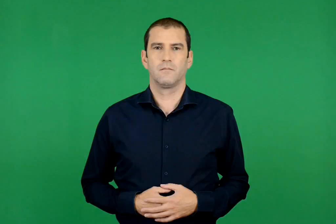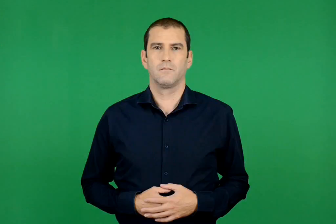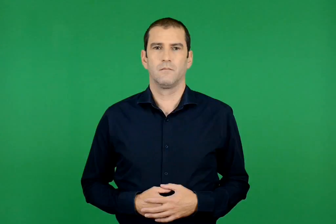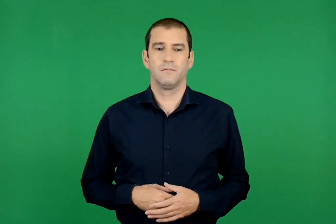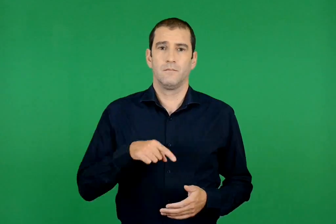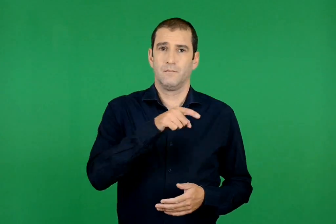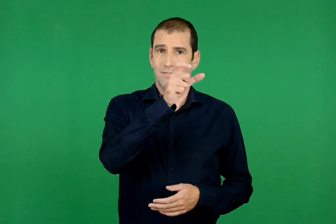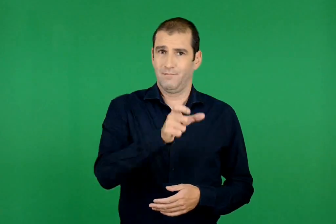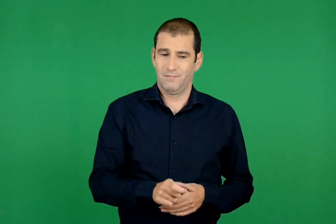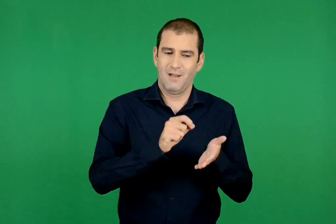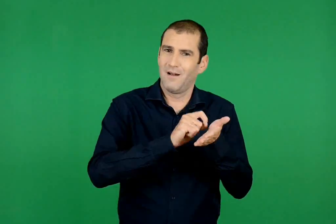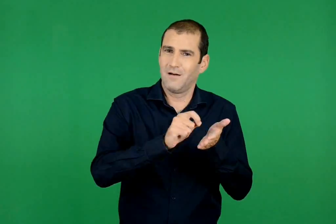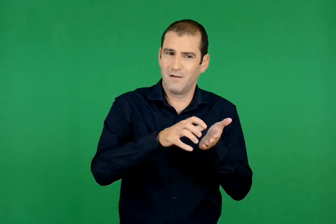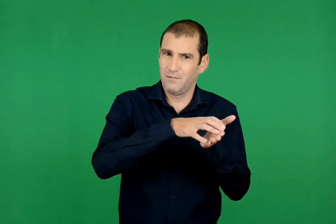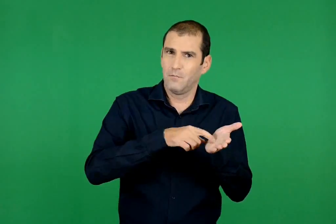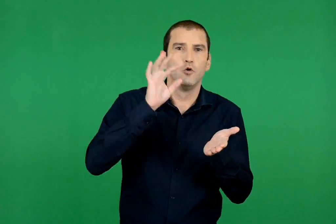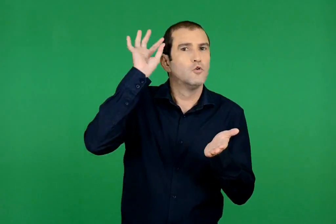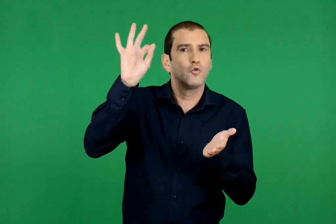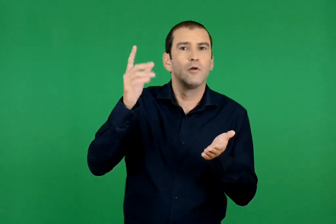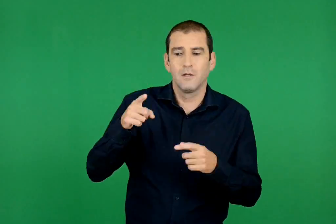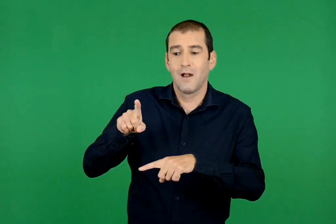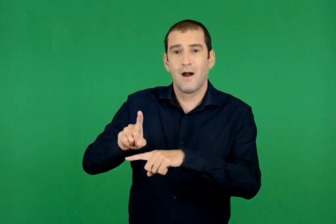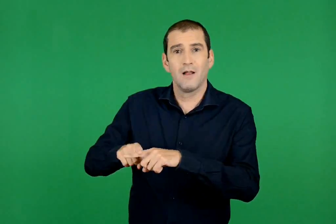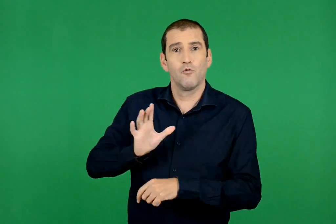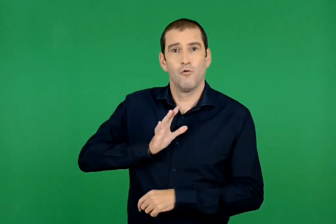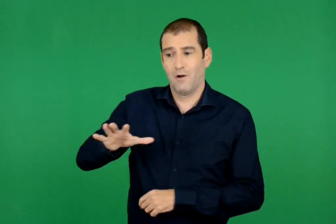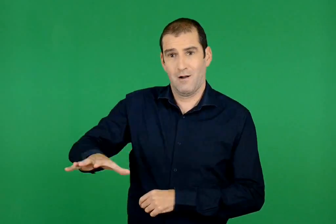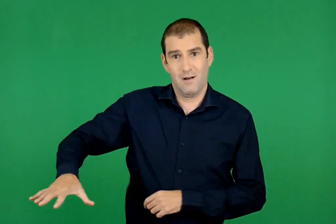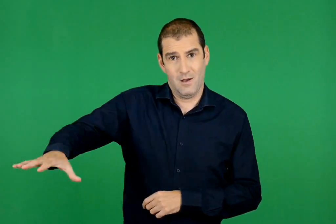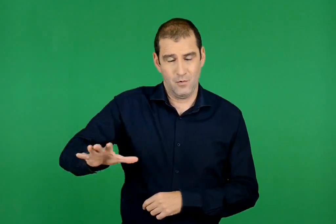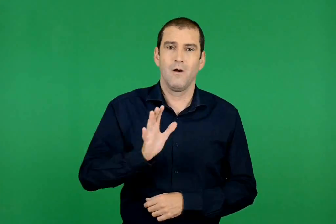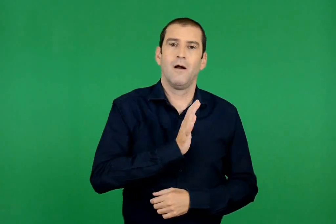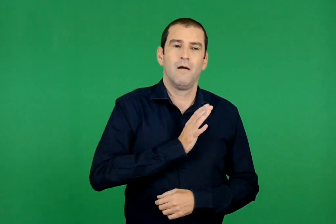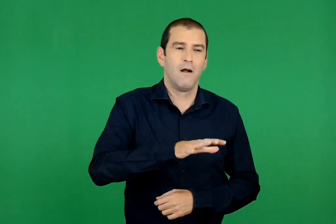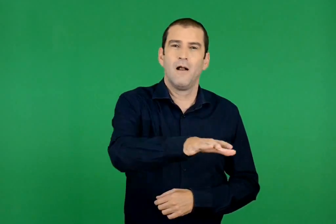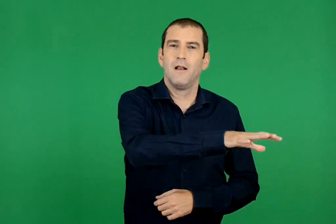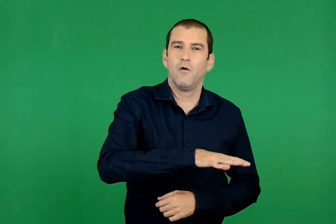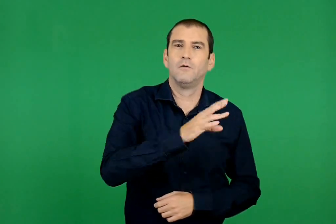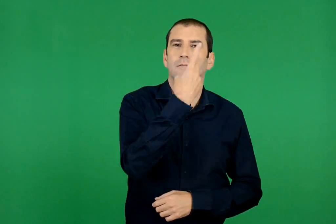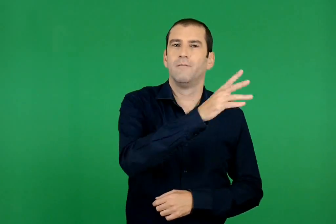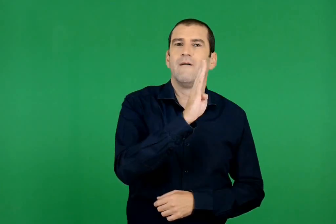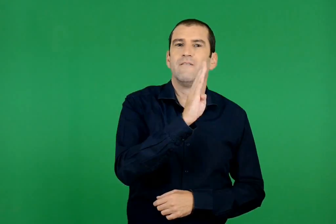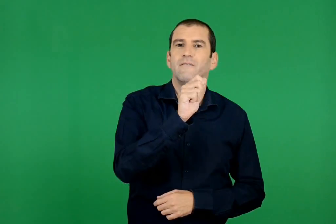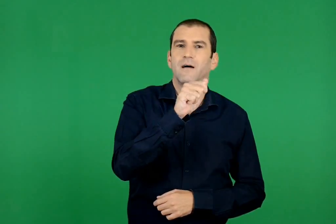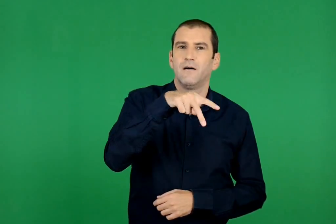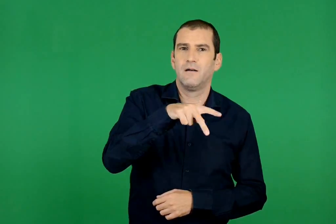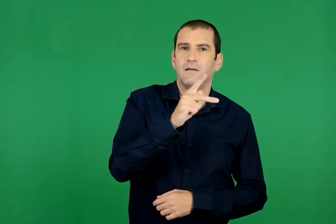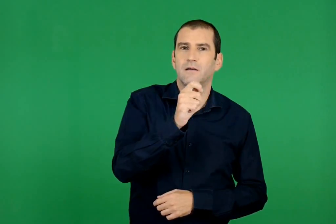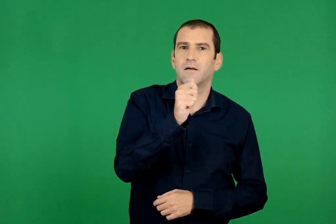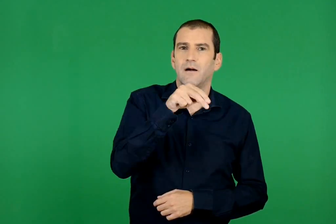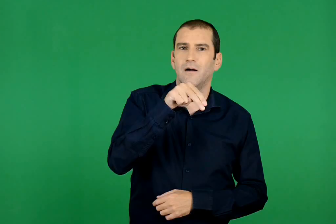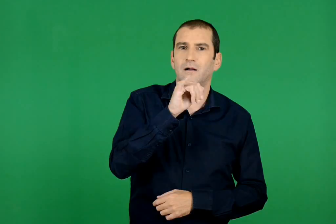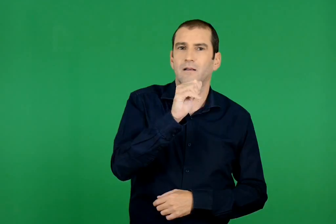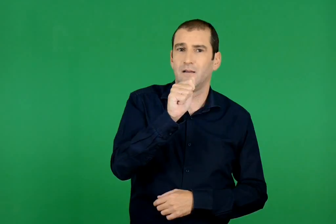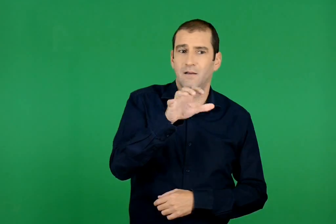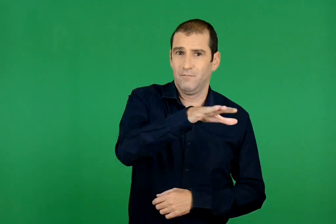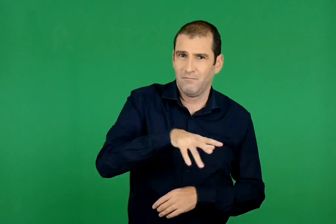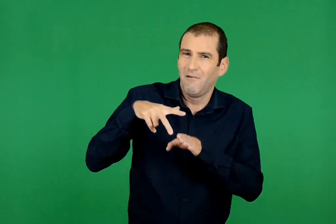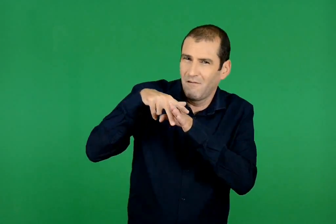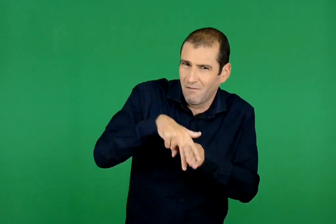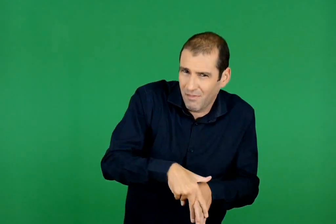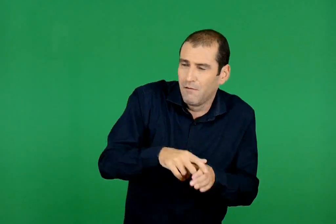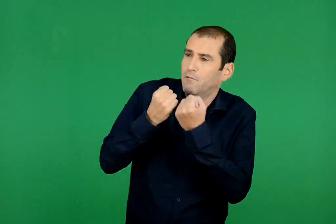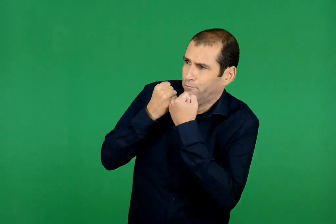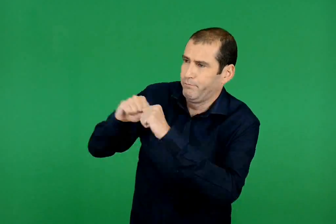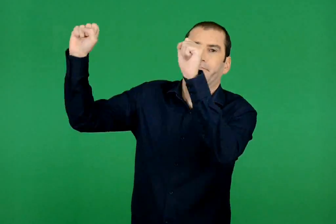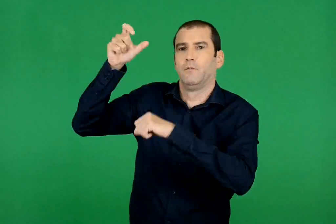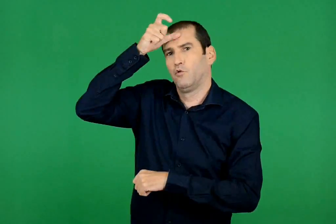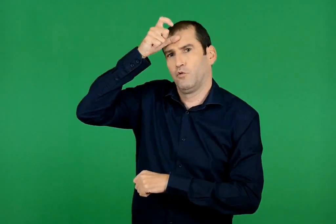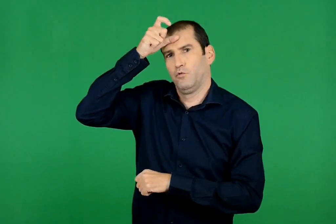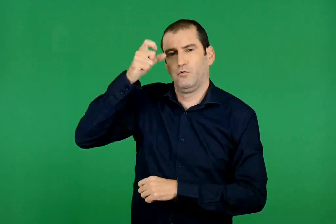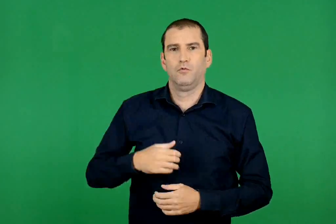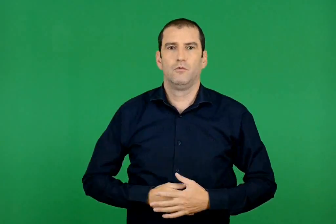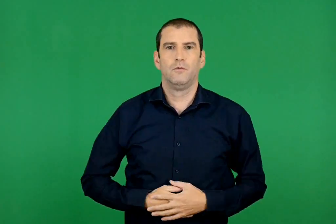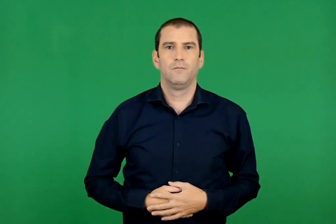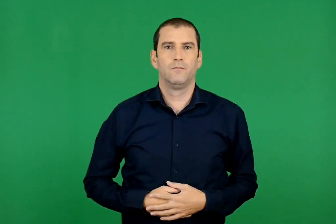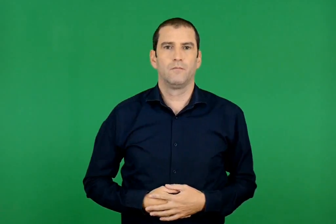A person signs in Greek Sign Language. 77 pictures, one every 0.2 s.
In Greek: με τα έργα του θέλησε να ξεσηκώσει τον ελληνικό λαό και τους άλλους υπόδουλους λαούς των βαλκανίων ενάντια στους τούρκους
